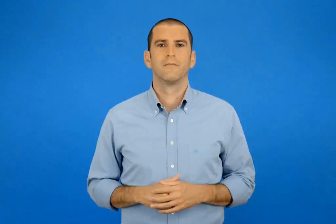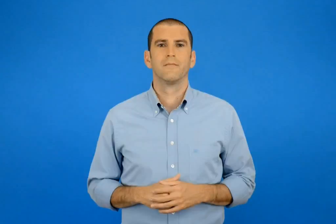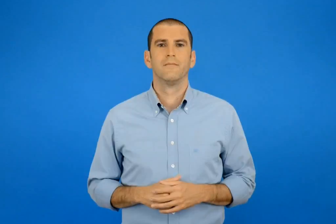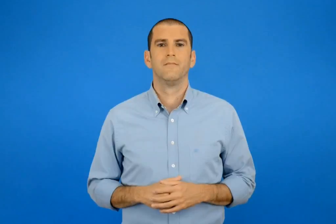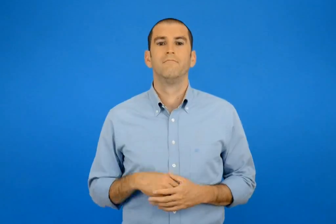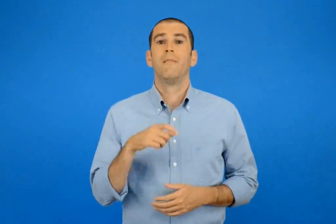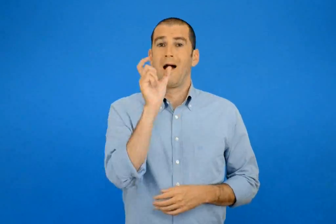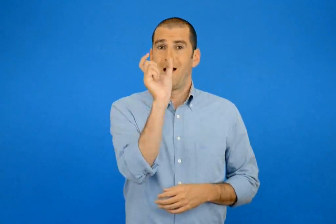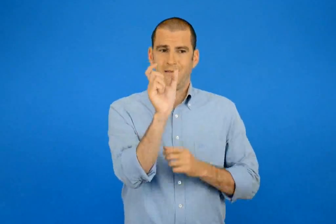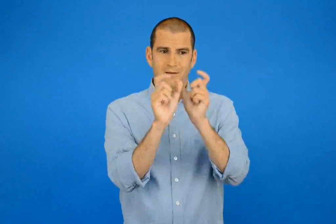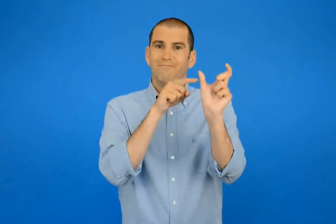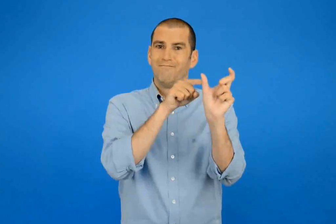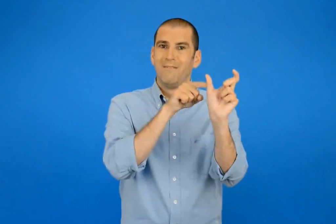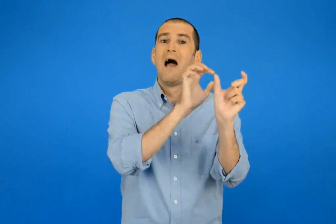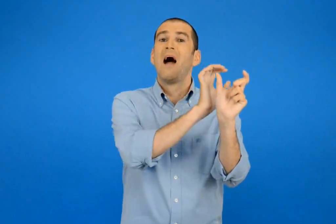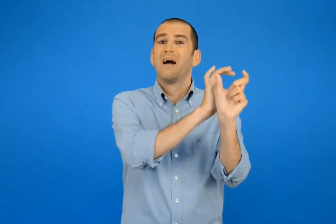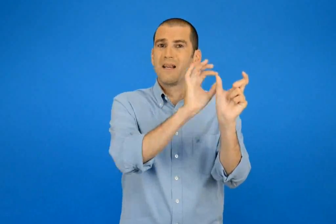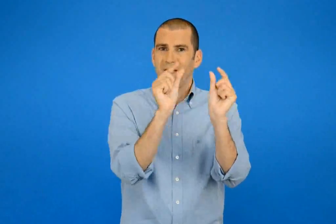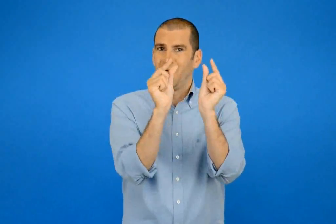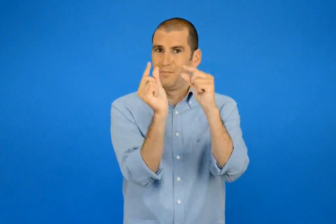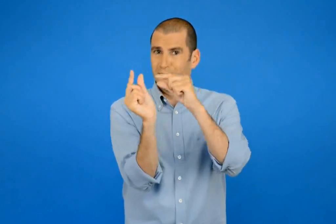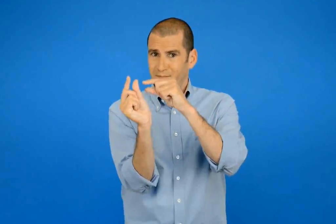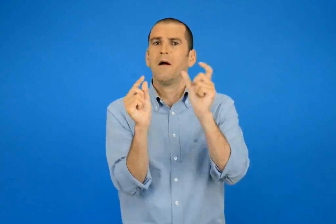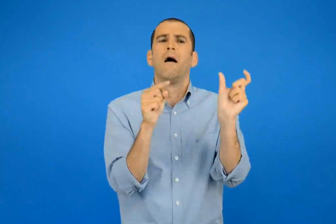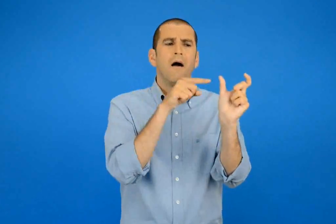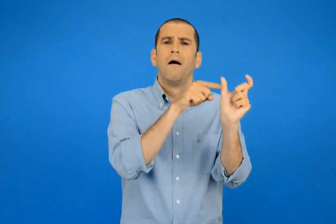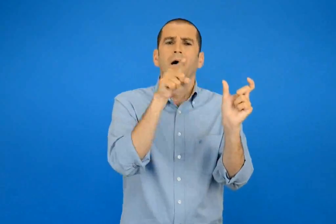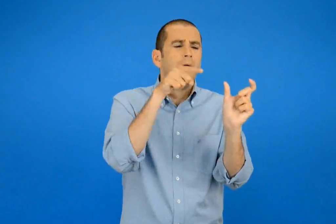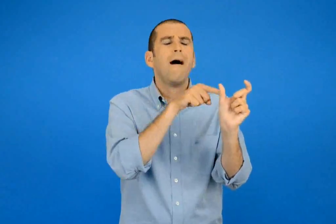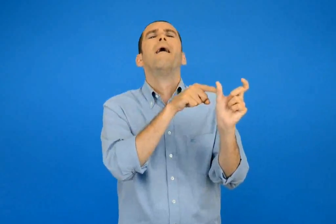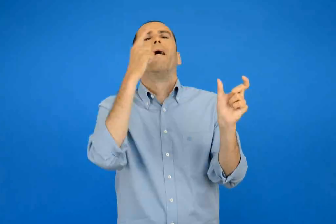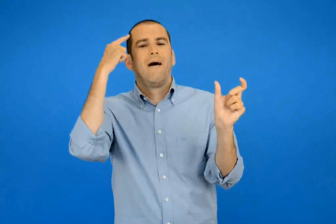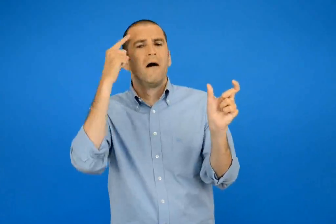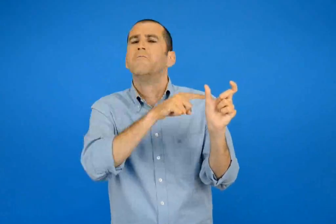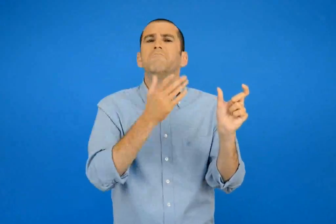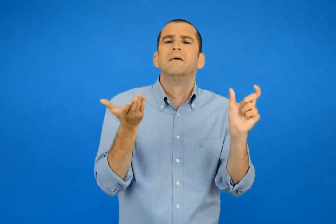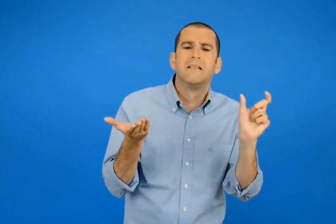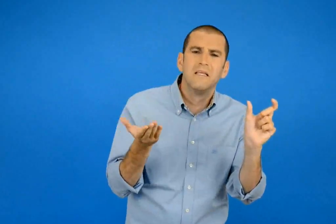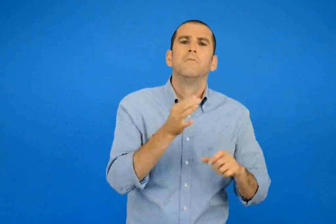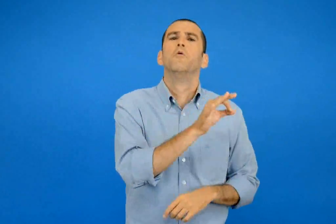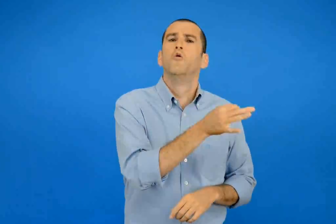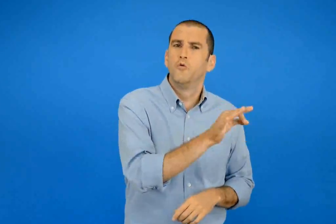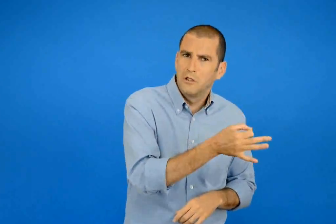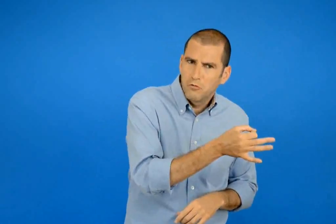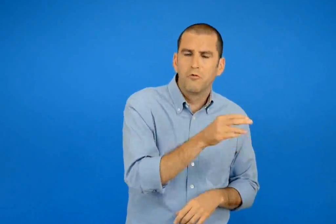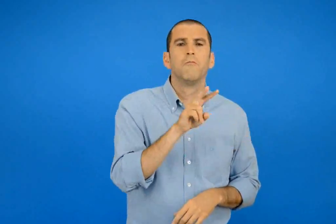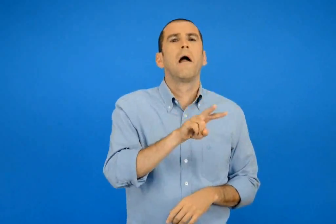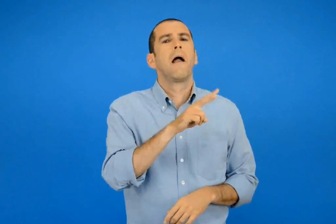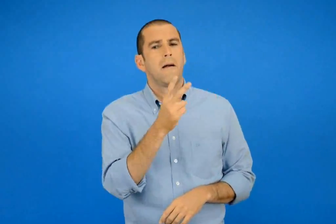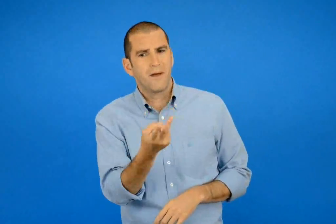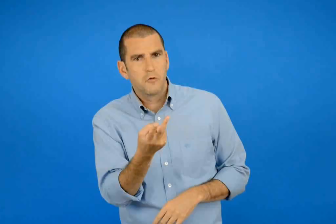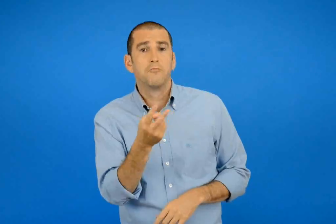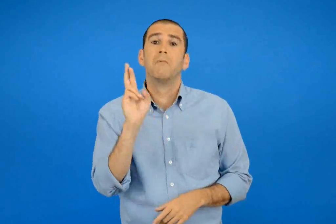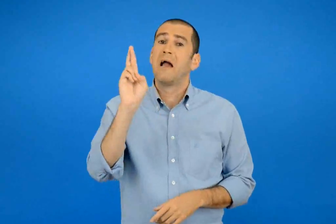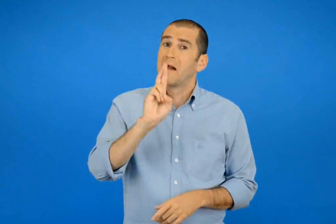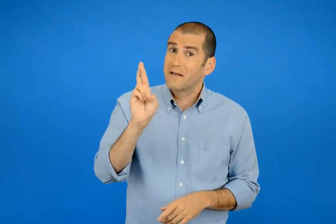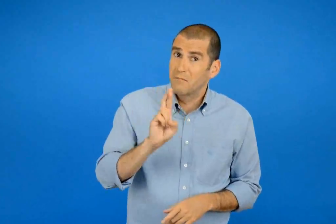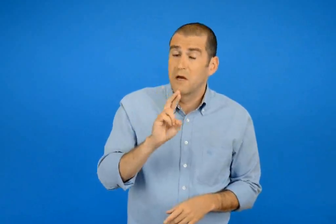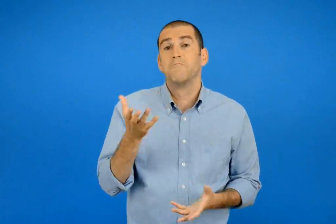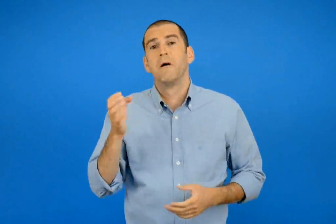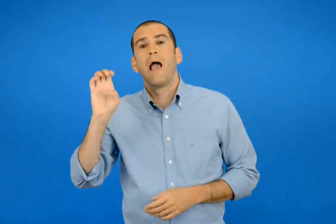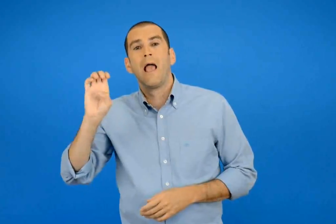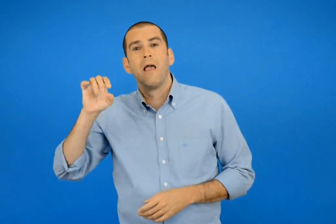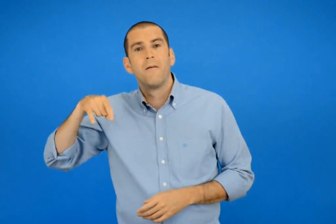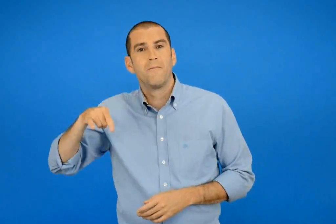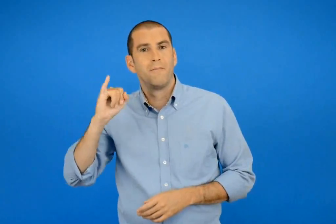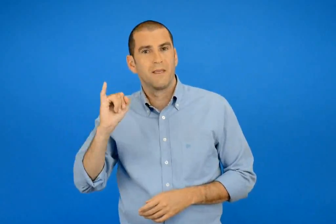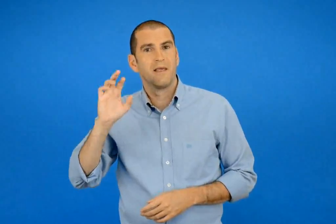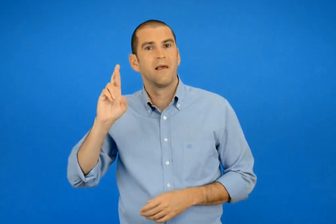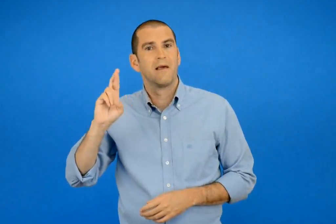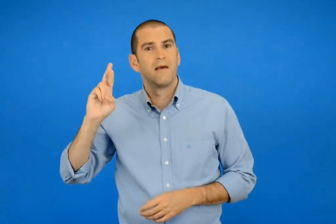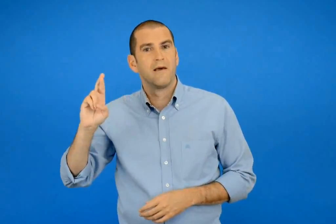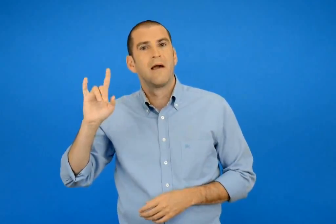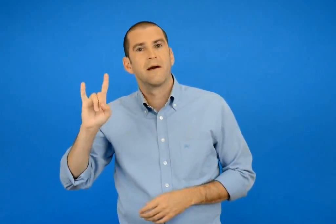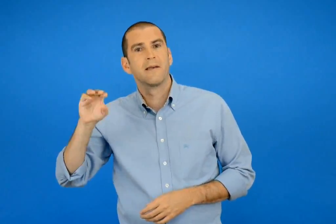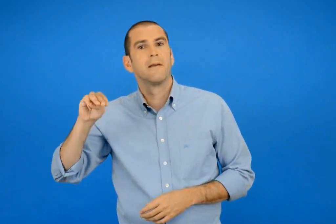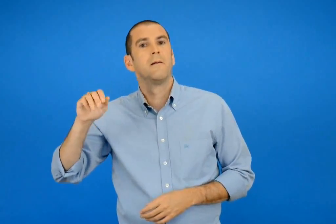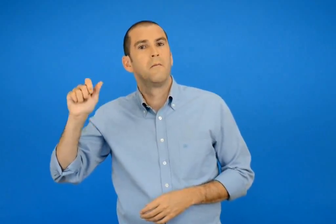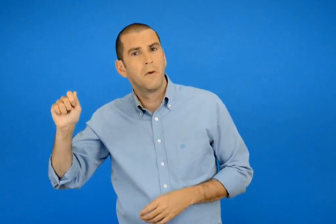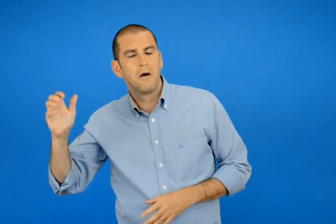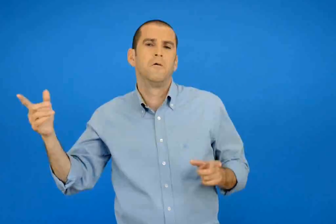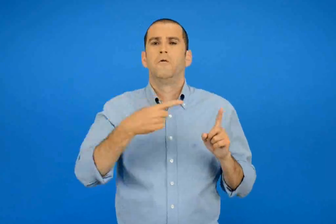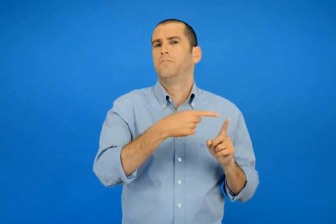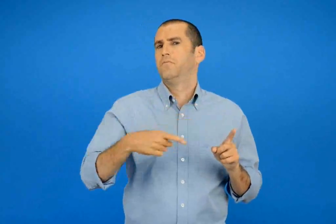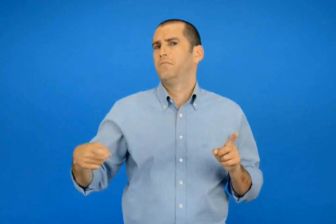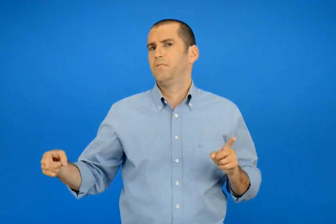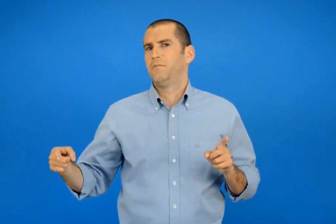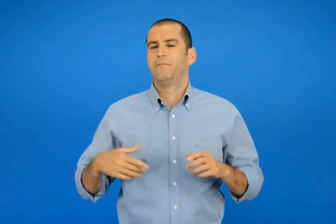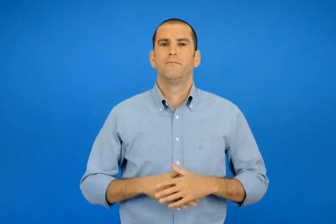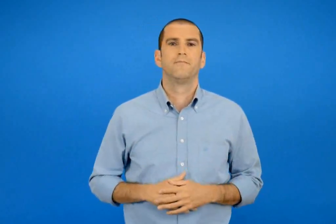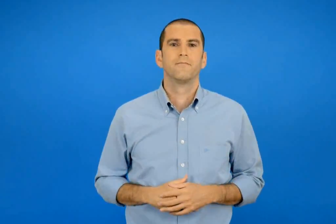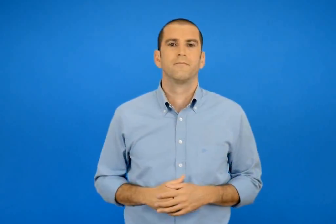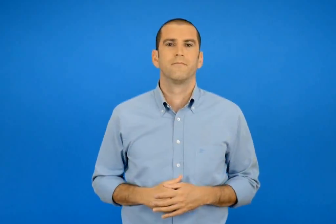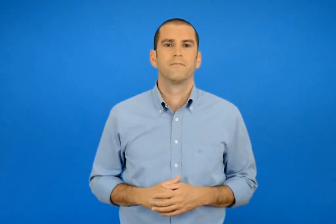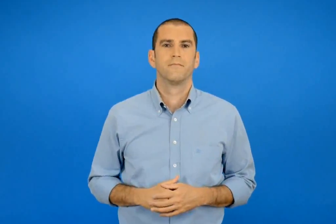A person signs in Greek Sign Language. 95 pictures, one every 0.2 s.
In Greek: η λέξη με πλαγιά γράμματα σου δείχνει τι μέρος του λογού είναι η λέξη που ψάχνεις δηλαδή αν είναι ουσιαστικό επίθετο ρήμα επίρρημα κτ . λεπτο
